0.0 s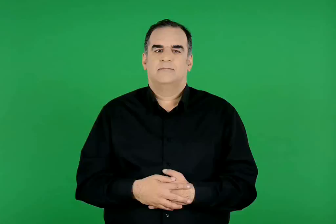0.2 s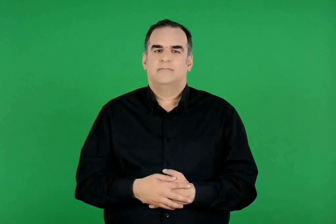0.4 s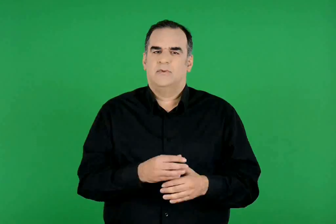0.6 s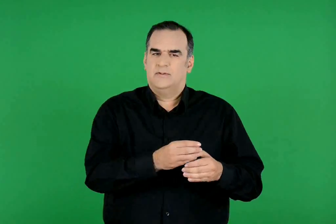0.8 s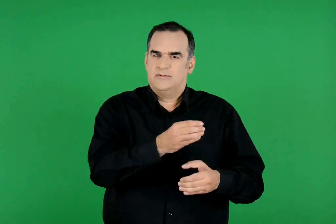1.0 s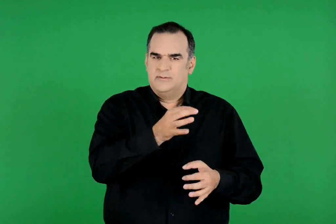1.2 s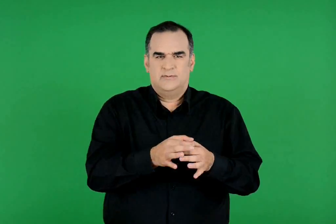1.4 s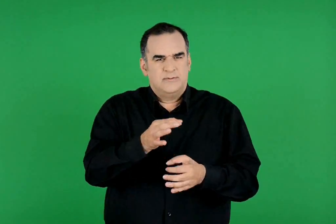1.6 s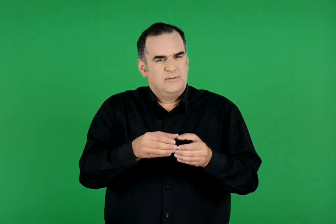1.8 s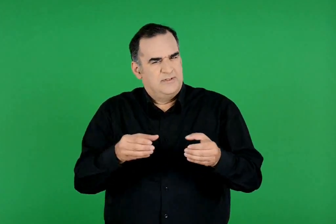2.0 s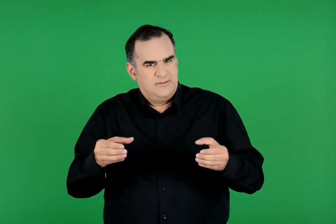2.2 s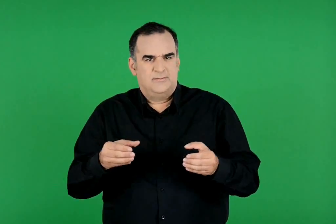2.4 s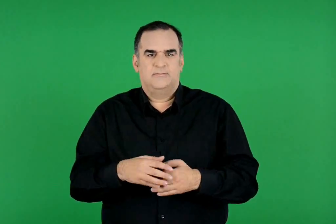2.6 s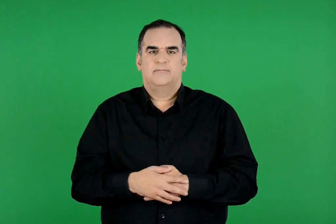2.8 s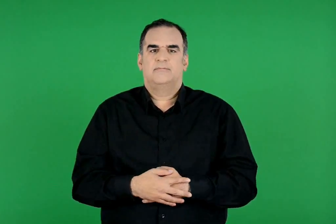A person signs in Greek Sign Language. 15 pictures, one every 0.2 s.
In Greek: συσκευασίες
